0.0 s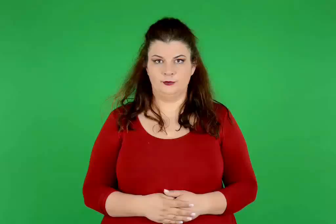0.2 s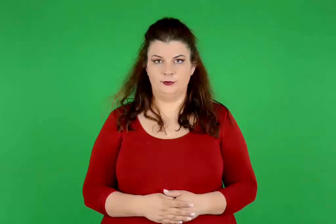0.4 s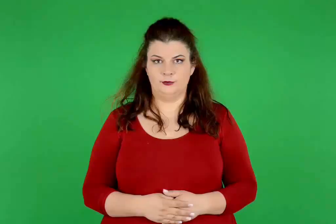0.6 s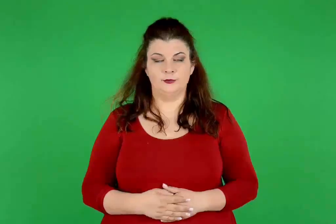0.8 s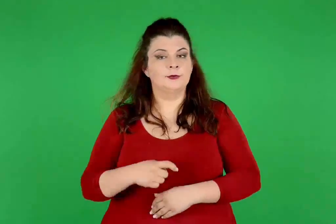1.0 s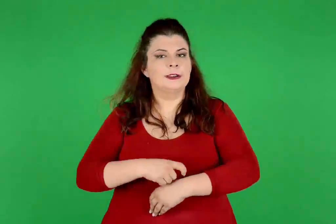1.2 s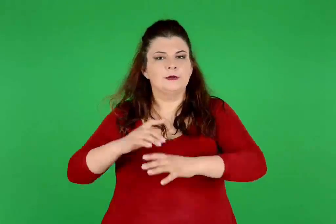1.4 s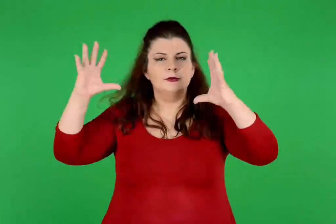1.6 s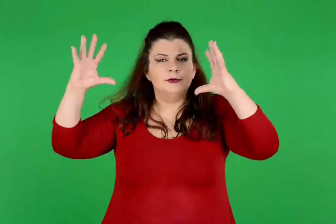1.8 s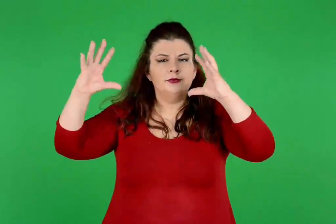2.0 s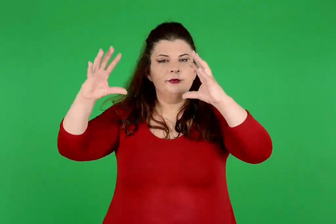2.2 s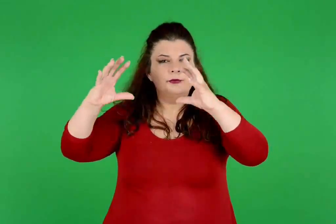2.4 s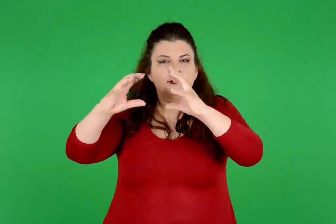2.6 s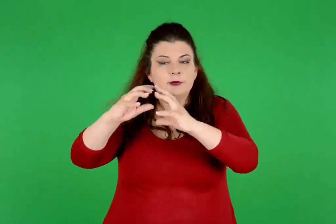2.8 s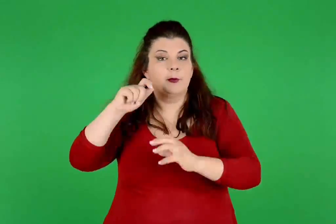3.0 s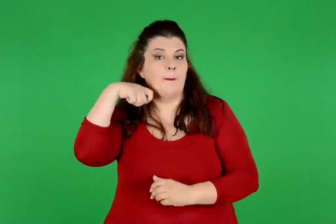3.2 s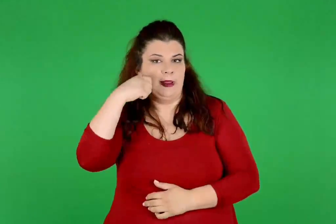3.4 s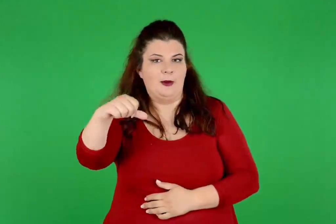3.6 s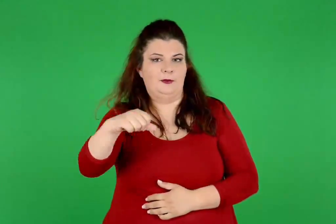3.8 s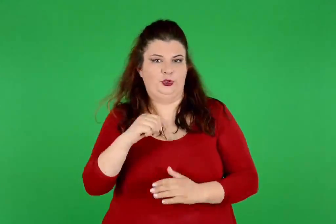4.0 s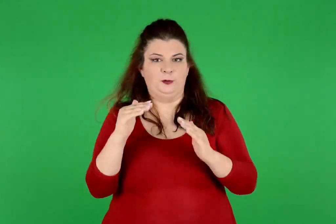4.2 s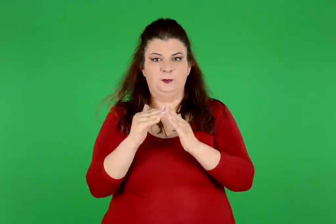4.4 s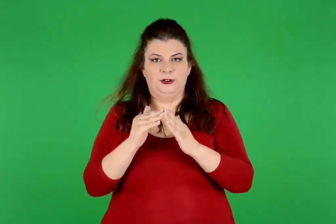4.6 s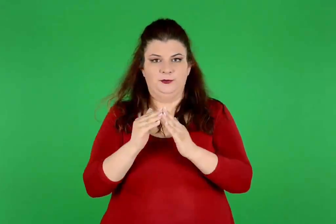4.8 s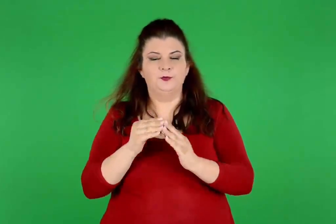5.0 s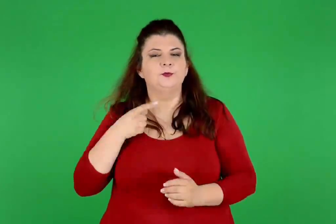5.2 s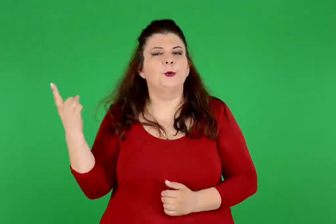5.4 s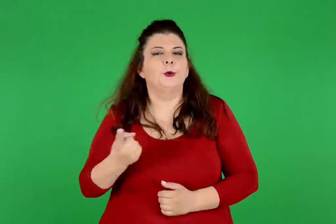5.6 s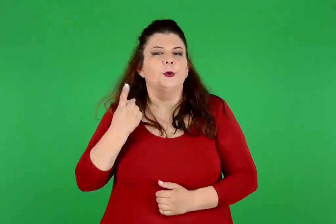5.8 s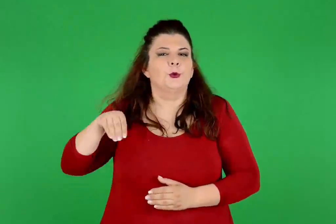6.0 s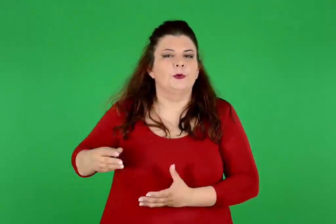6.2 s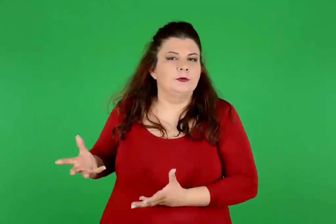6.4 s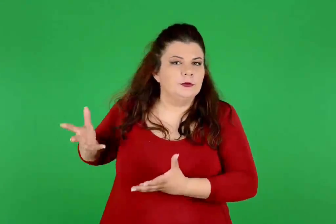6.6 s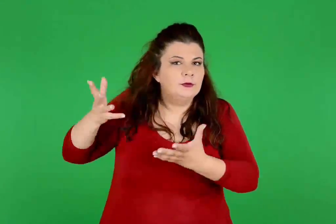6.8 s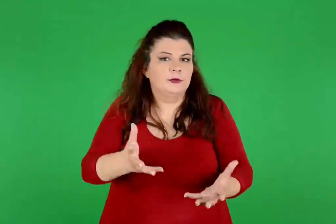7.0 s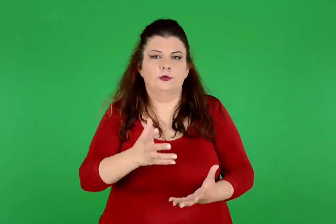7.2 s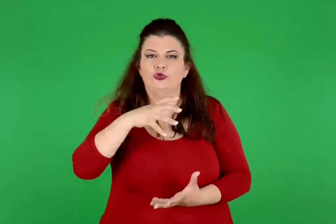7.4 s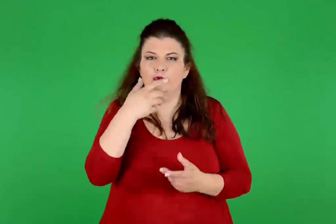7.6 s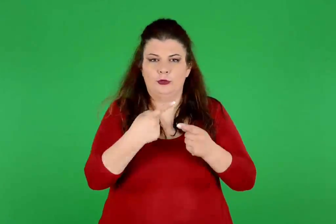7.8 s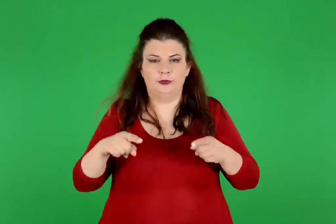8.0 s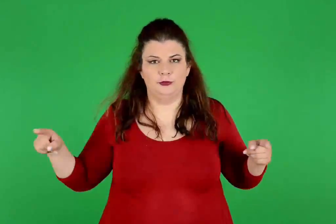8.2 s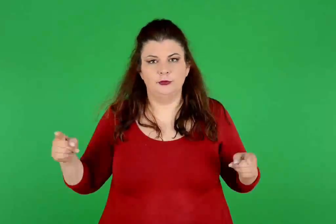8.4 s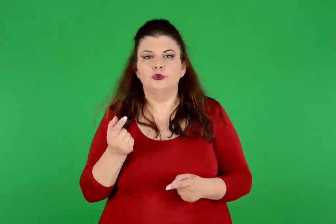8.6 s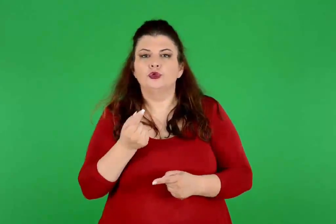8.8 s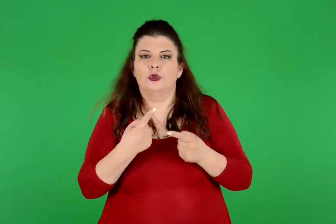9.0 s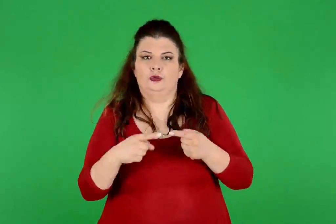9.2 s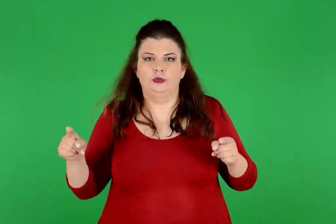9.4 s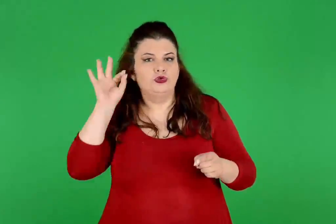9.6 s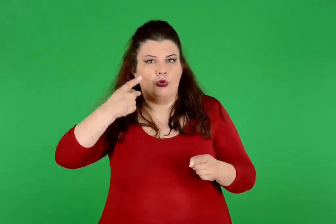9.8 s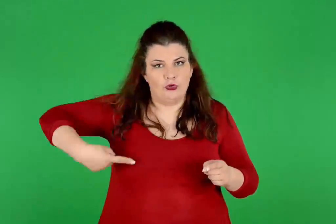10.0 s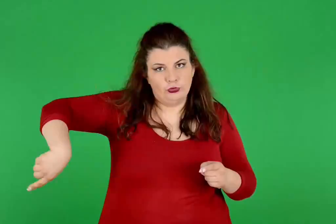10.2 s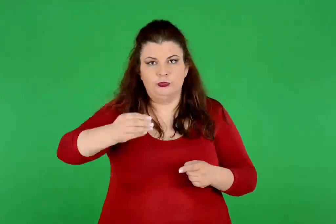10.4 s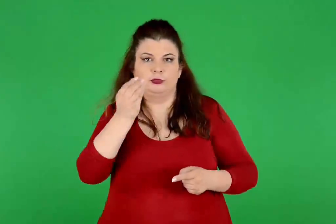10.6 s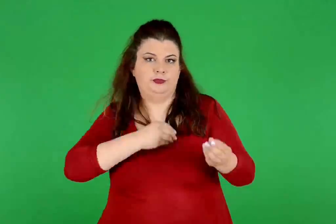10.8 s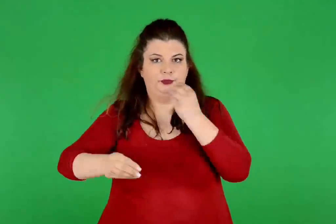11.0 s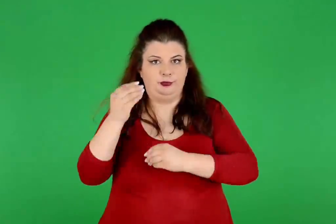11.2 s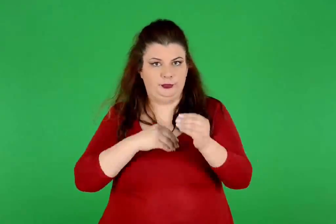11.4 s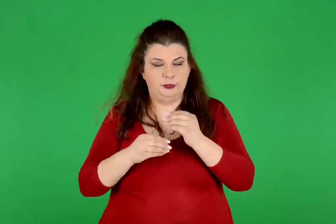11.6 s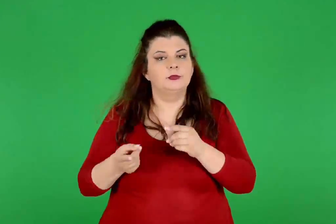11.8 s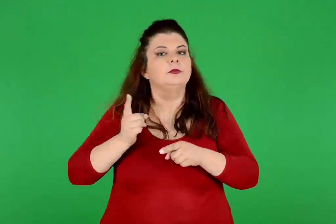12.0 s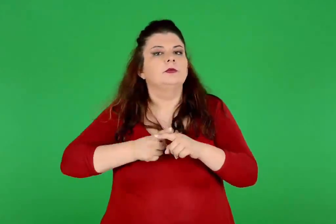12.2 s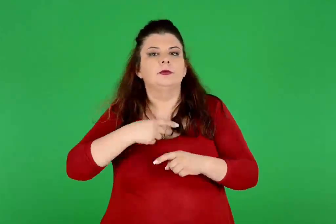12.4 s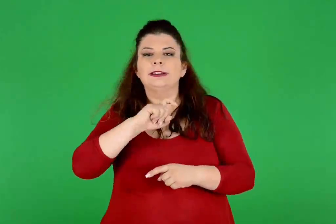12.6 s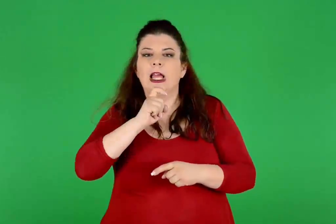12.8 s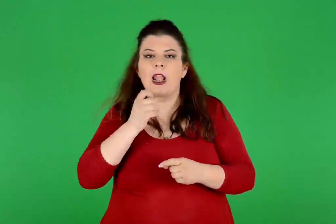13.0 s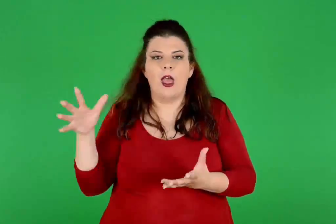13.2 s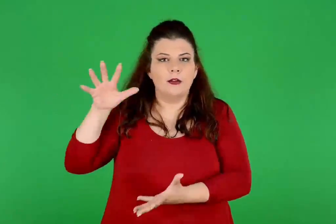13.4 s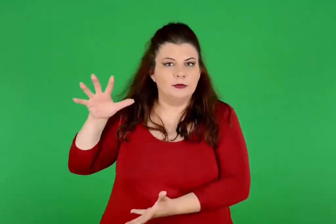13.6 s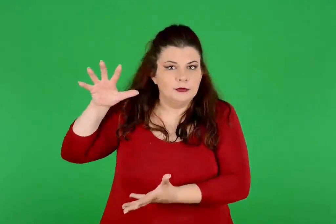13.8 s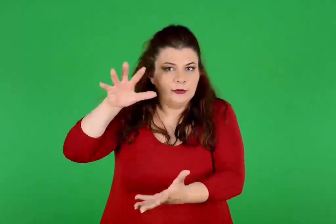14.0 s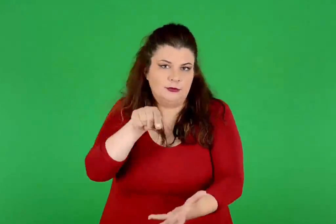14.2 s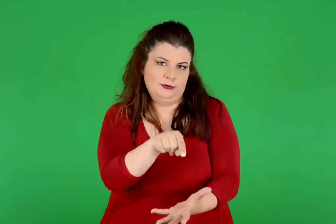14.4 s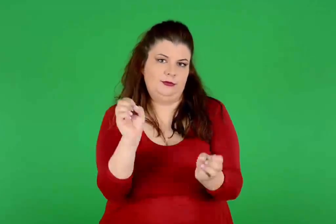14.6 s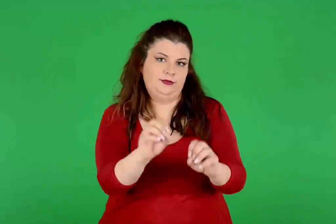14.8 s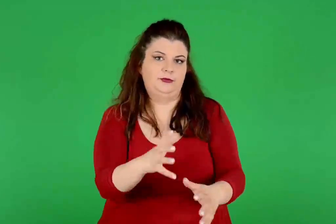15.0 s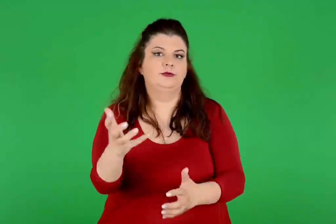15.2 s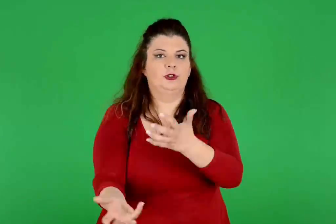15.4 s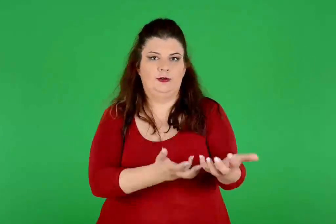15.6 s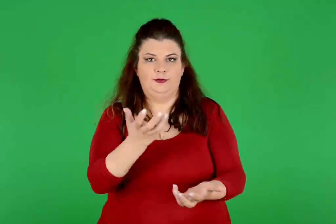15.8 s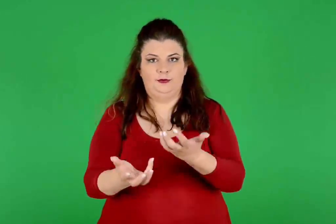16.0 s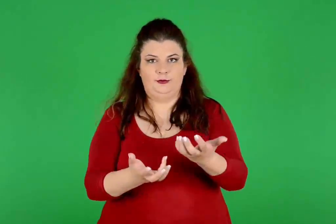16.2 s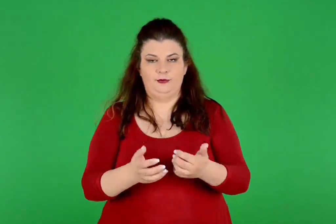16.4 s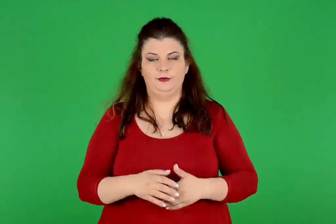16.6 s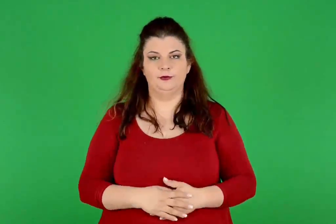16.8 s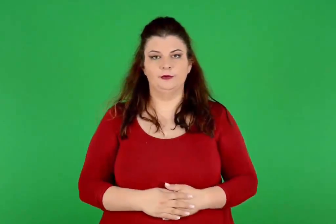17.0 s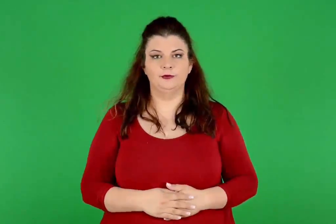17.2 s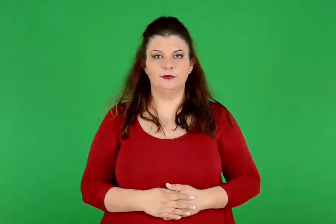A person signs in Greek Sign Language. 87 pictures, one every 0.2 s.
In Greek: η μητέρα θα έρθει το σούρουπο. πάντα φέρνει μαζί της φρούτα και σπόρους για να φάμε κι ένα μεγάλο δεμάτι ξύλα για τη φωτιά
